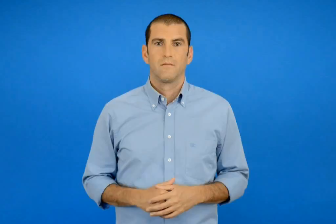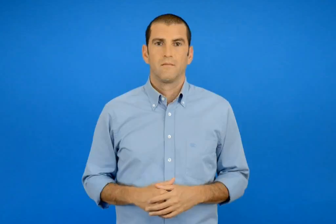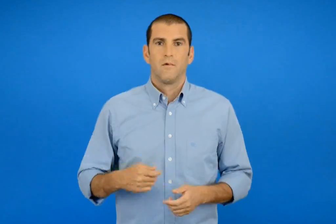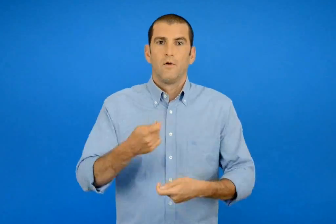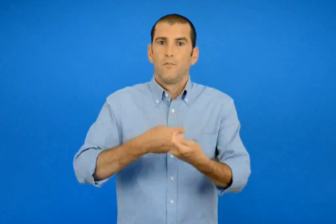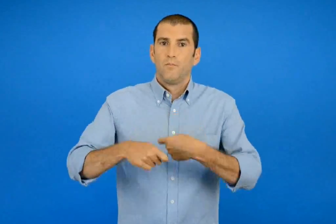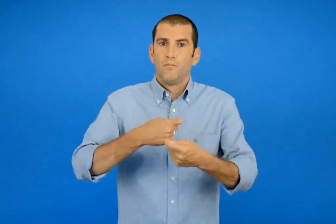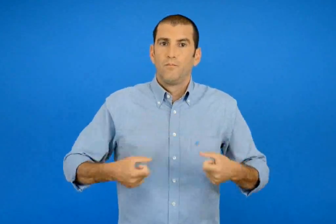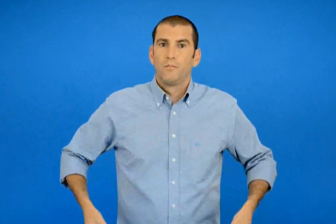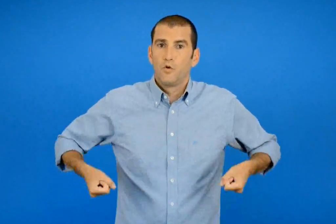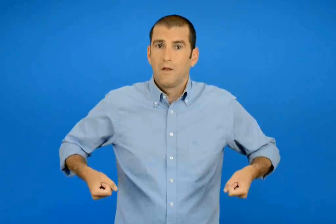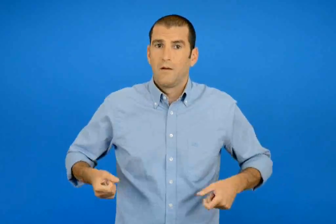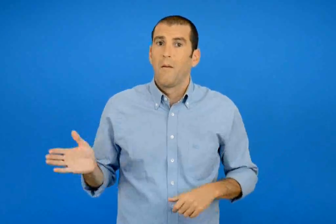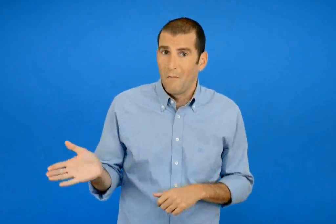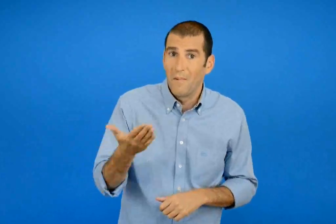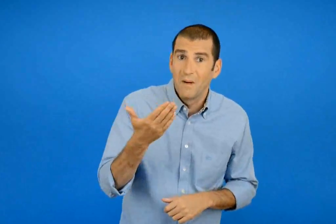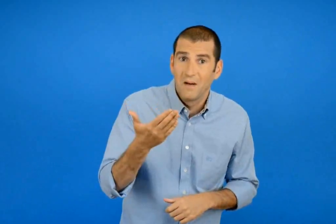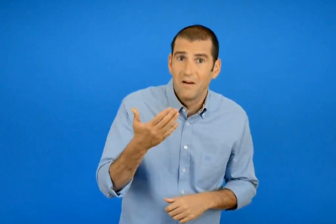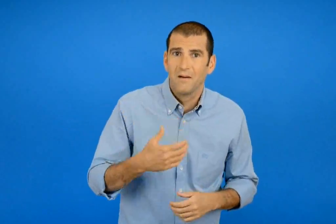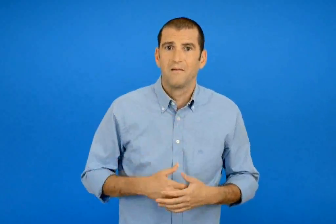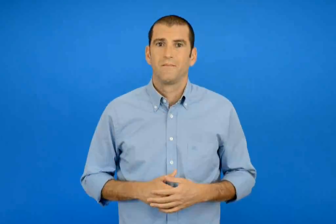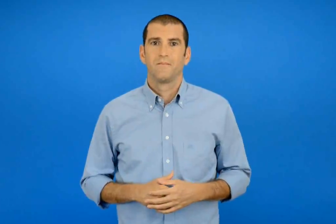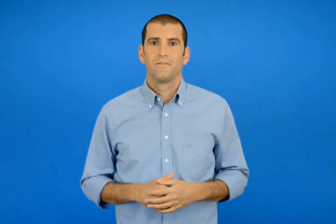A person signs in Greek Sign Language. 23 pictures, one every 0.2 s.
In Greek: πάμε για ψώνια ;
